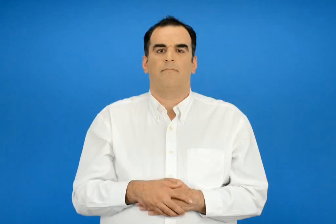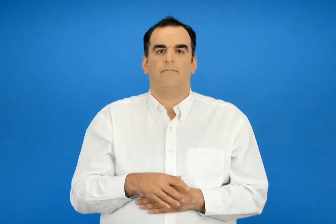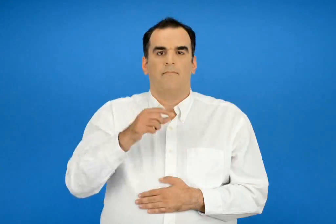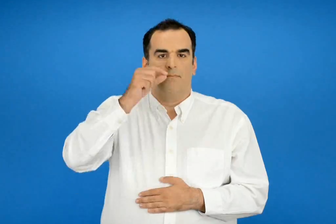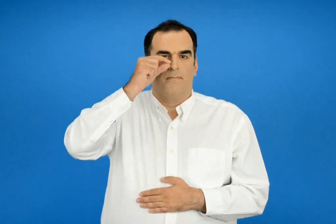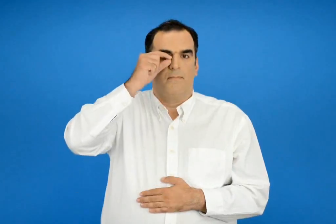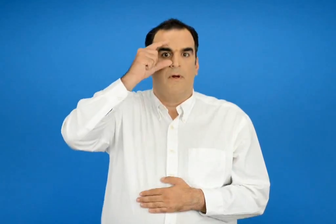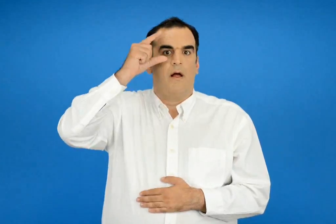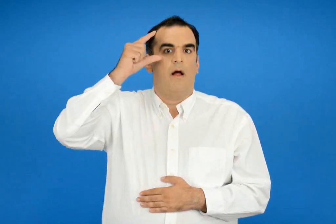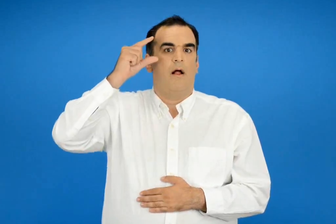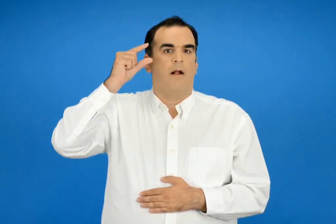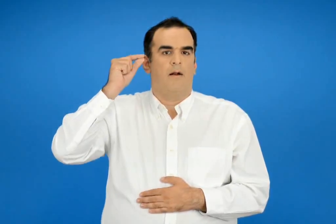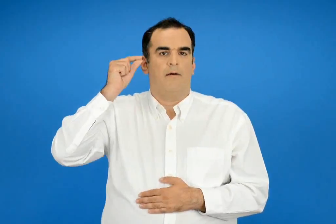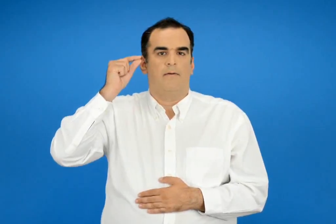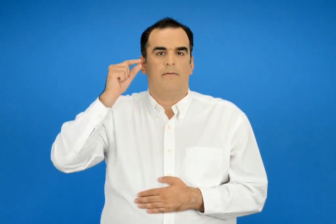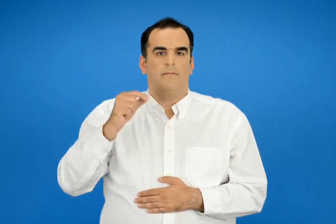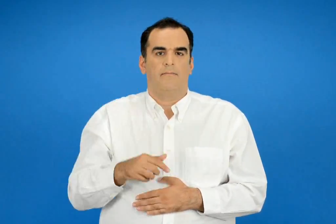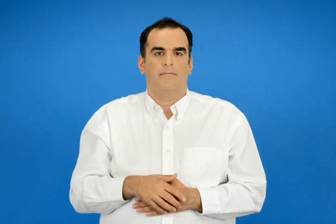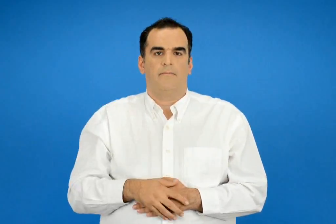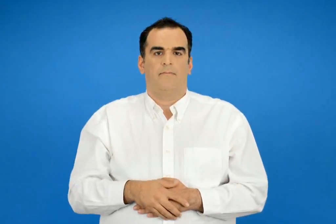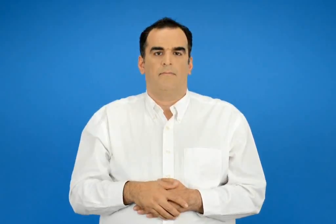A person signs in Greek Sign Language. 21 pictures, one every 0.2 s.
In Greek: μεγάλα
